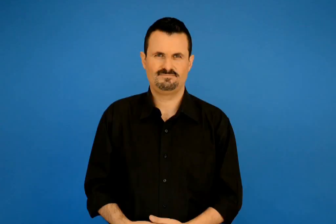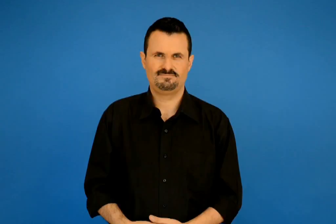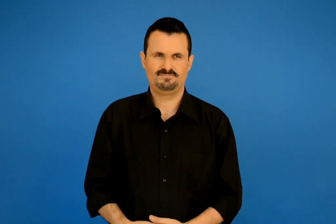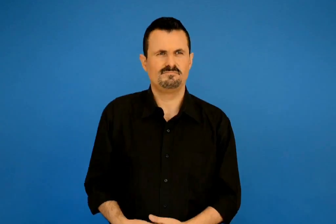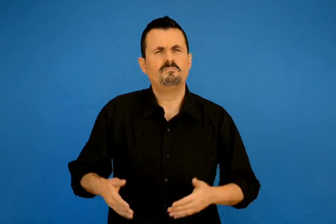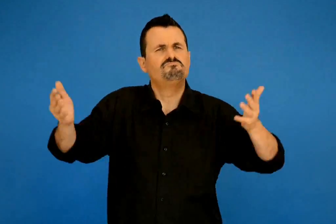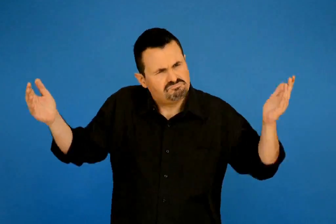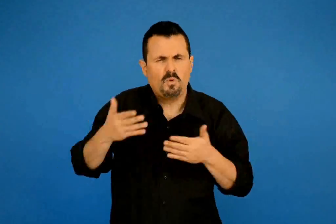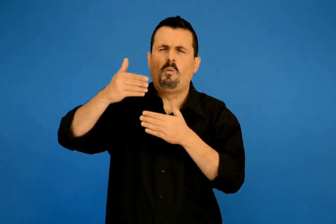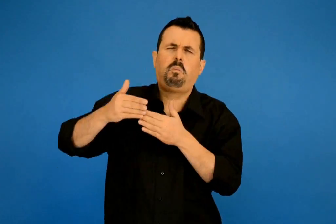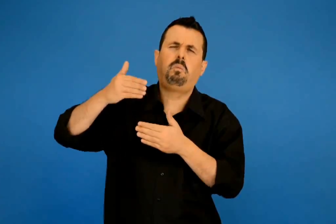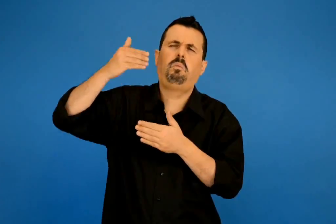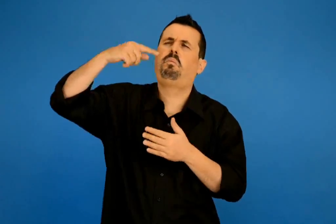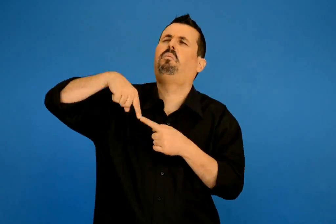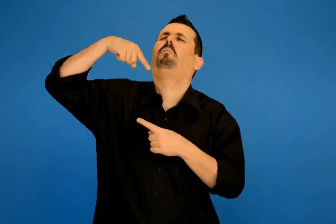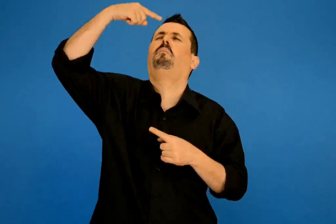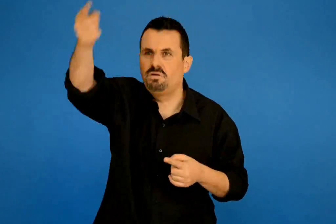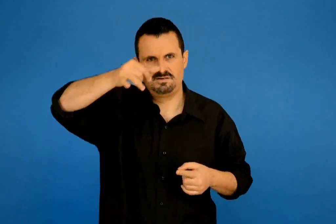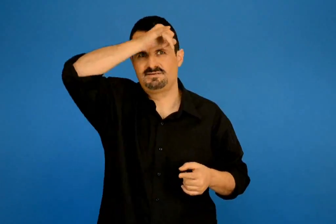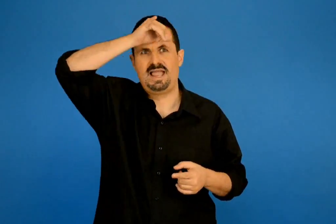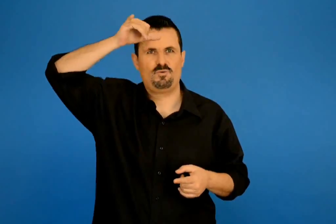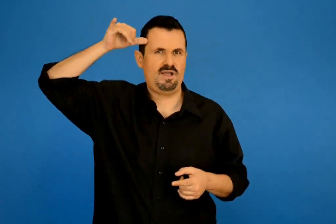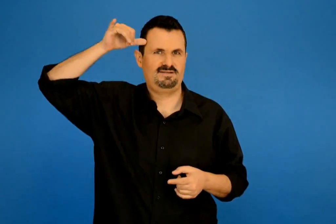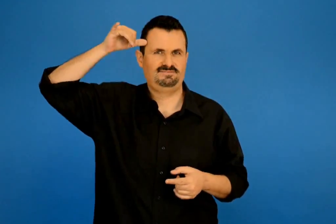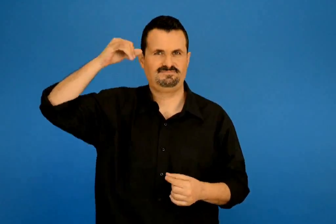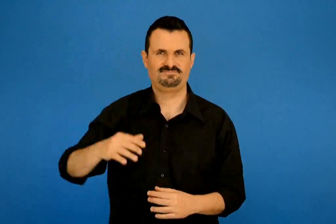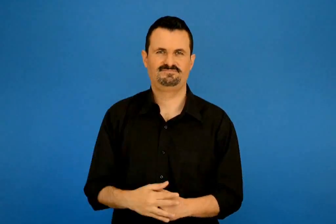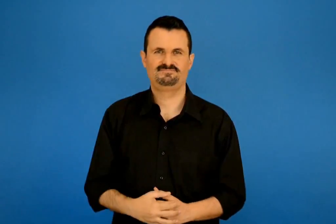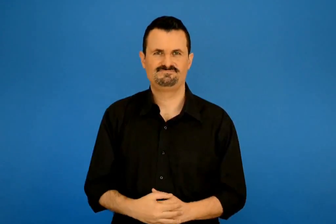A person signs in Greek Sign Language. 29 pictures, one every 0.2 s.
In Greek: ήταν το άλλο καλοκαίρι
